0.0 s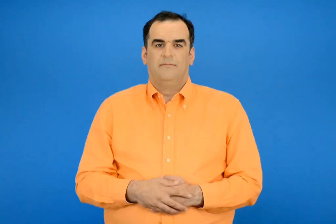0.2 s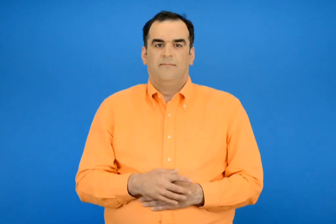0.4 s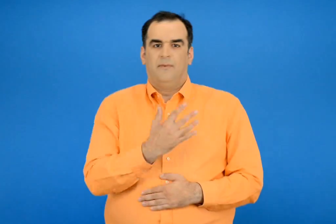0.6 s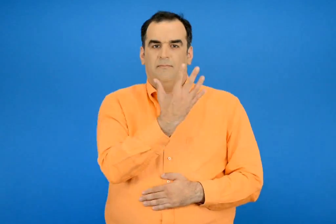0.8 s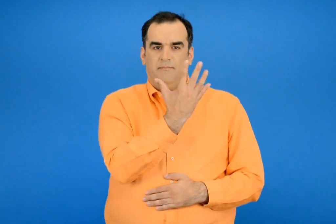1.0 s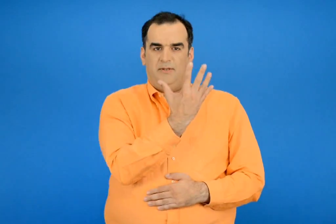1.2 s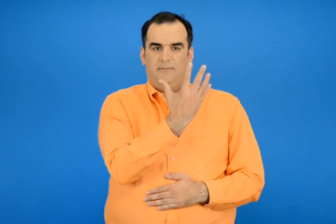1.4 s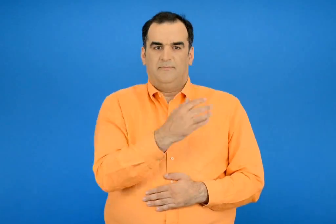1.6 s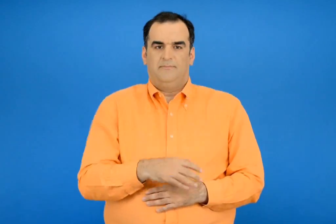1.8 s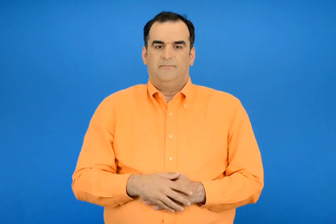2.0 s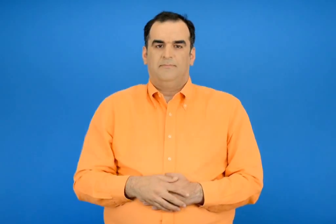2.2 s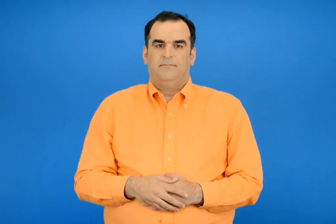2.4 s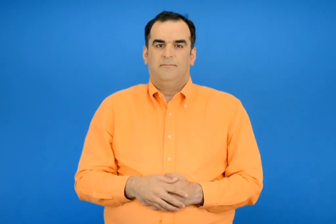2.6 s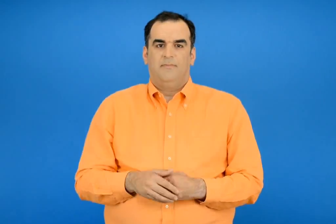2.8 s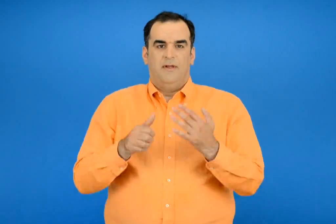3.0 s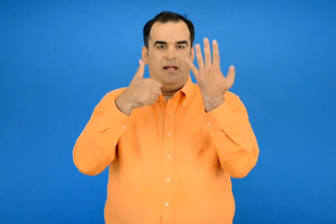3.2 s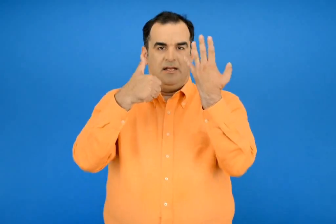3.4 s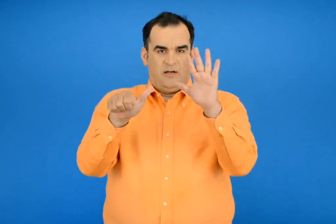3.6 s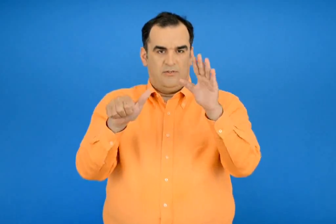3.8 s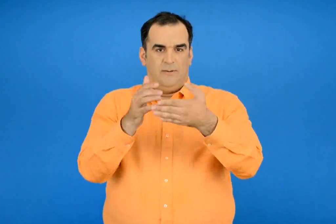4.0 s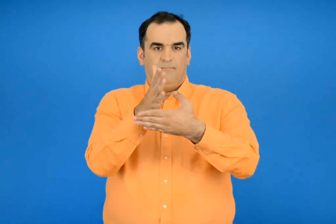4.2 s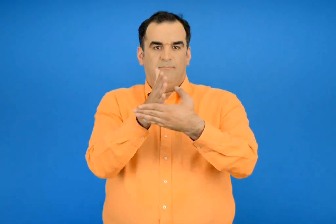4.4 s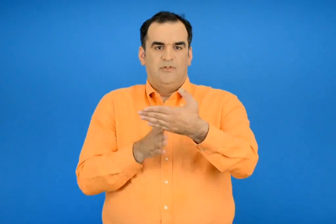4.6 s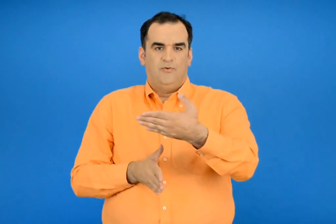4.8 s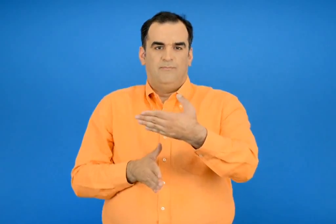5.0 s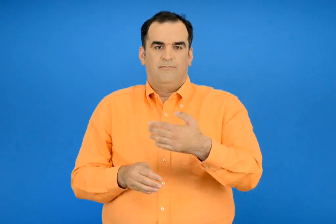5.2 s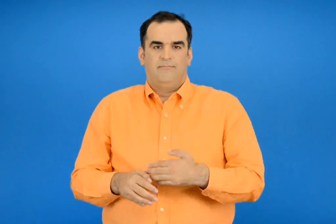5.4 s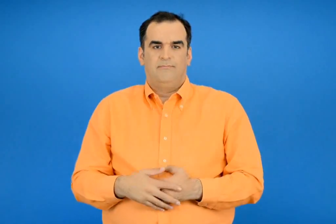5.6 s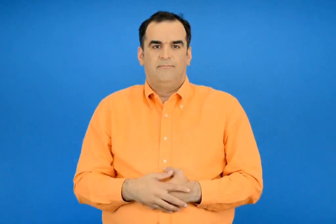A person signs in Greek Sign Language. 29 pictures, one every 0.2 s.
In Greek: 5 το μισό του 600
